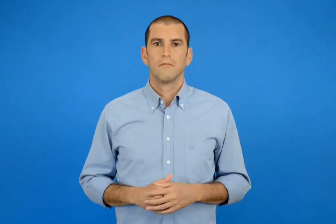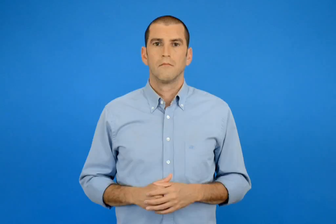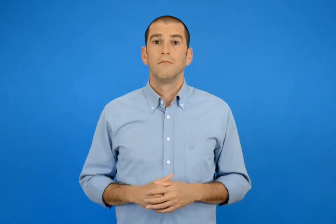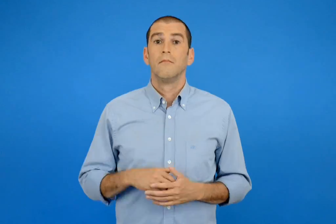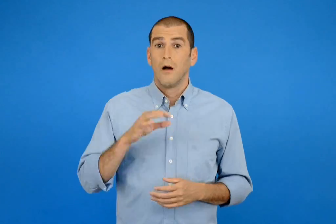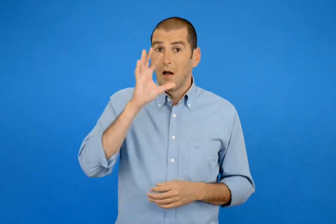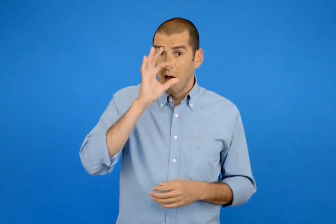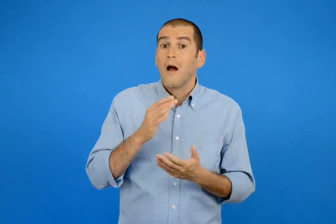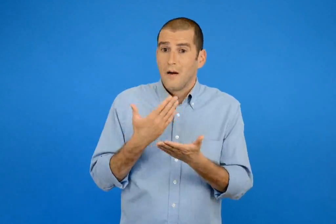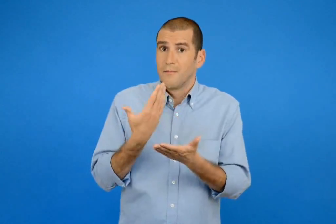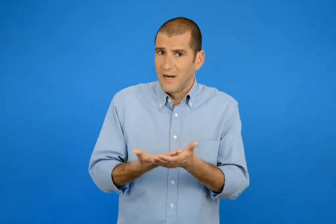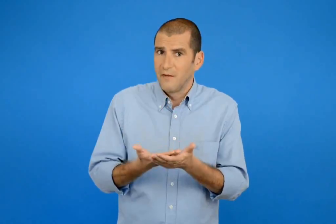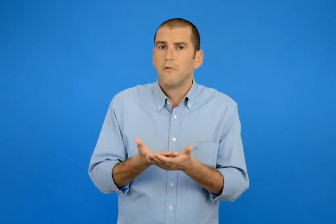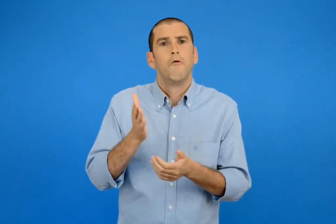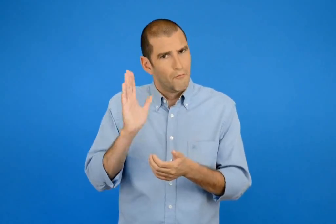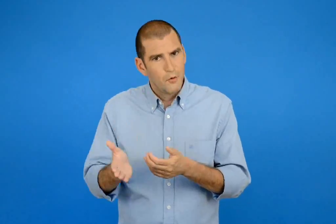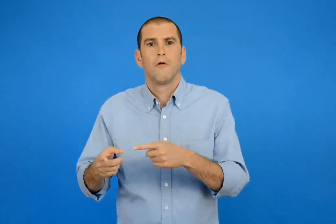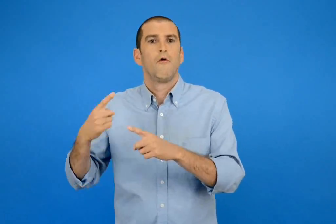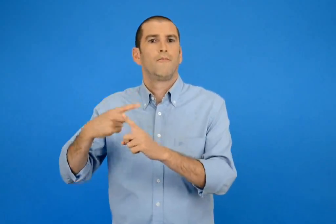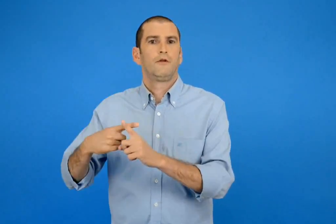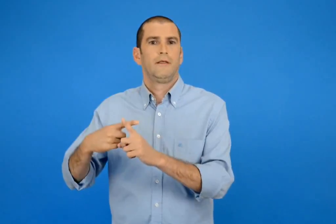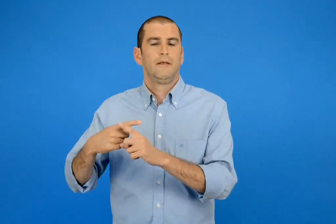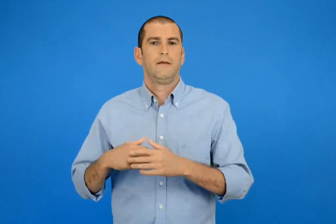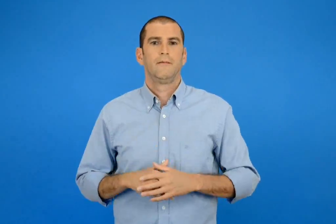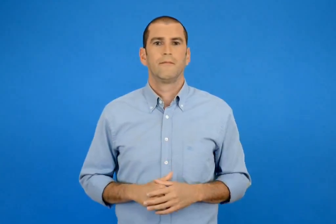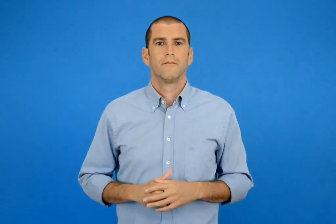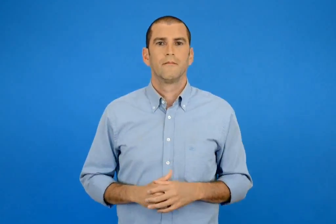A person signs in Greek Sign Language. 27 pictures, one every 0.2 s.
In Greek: επαληθεύω ομως και με πρόσθεση
